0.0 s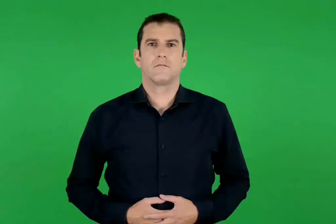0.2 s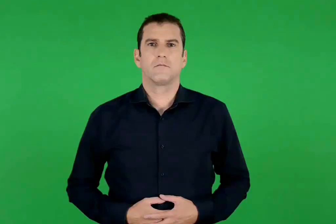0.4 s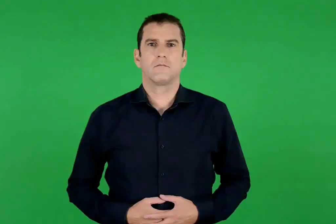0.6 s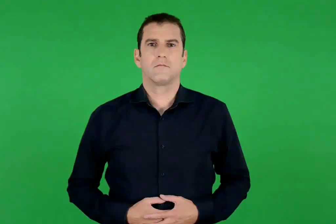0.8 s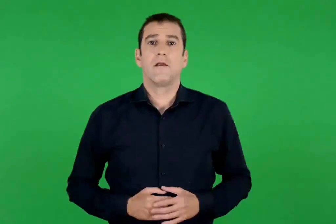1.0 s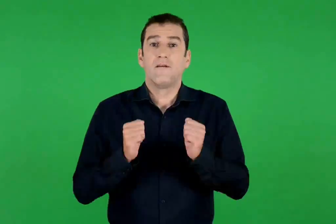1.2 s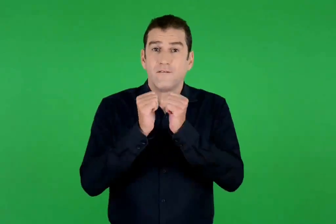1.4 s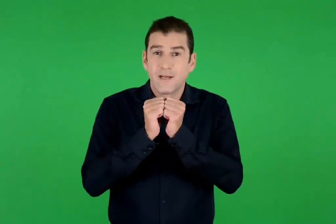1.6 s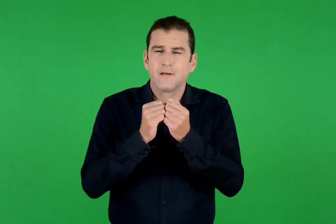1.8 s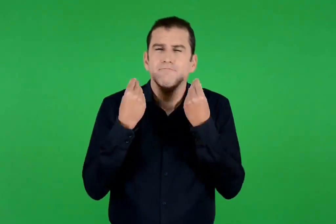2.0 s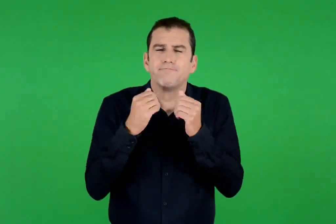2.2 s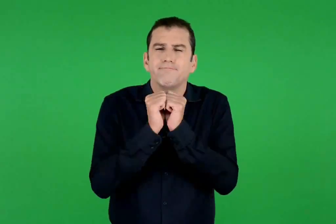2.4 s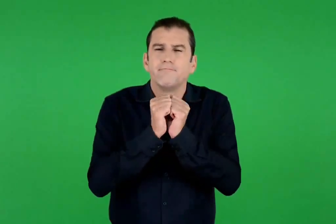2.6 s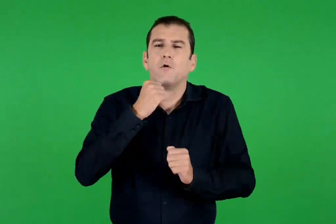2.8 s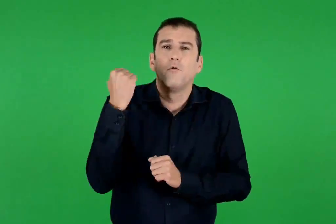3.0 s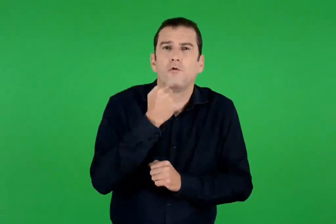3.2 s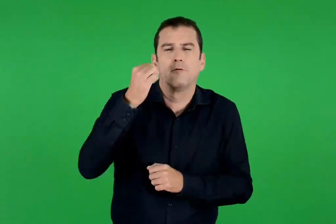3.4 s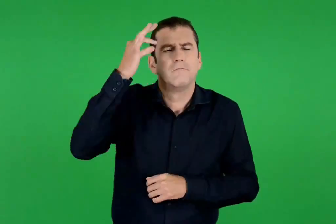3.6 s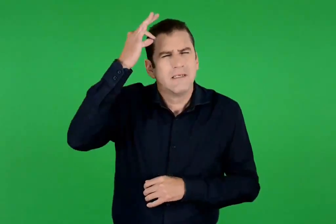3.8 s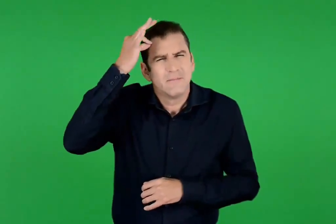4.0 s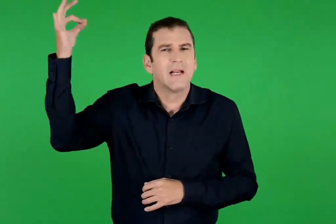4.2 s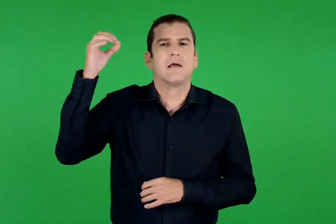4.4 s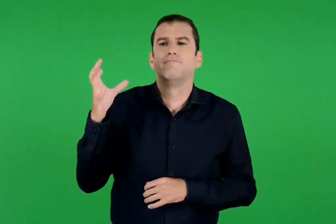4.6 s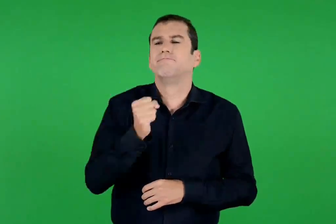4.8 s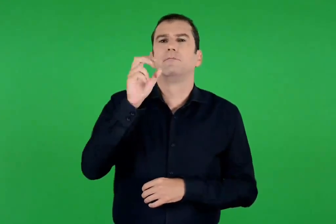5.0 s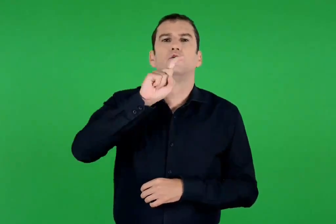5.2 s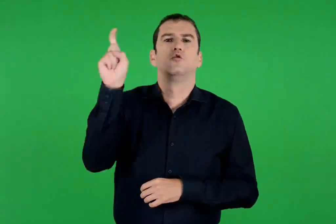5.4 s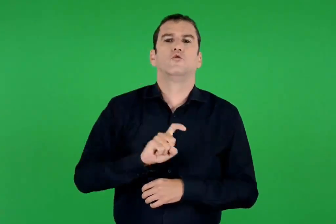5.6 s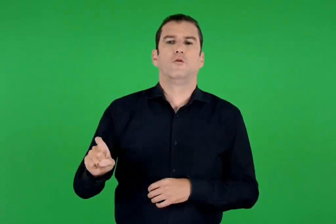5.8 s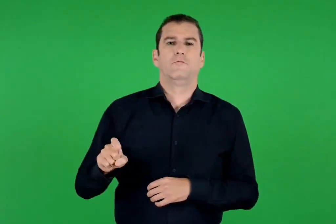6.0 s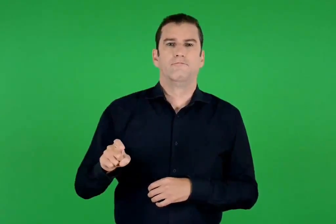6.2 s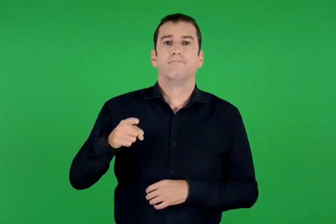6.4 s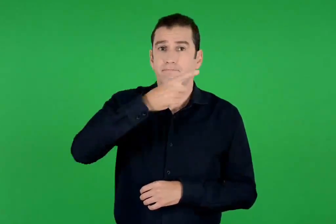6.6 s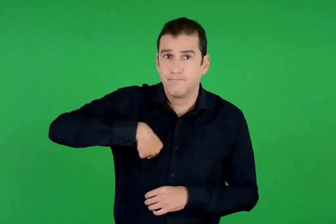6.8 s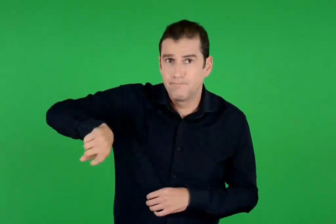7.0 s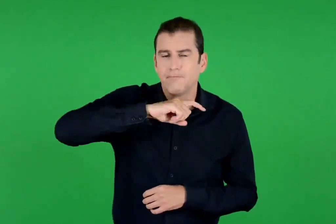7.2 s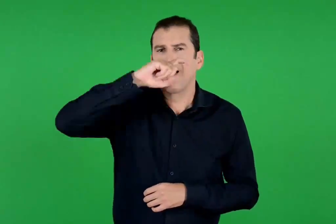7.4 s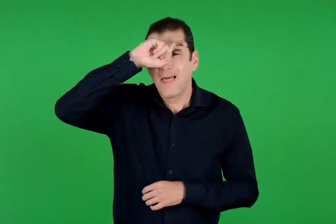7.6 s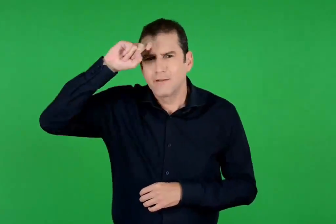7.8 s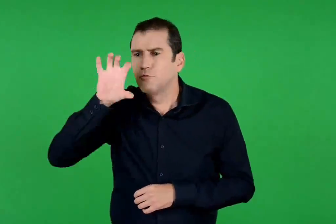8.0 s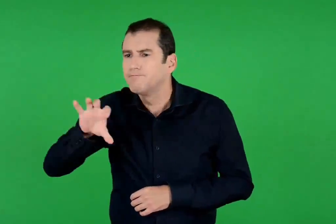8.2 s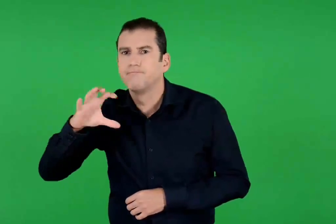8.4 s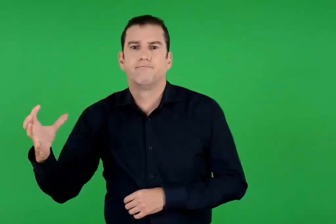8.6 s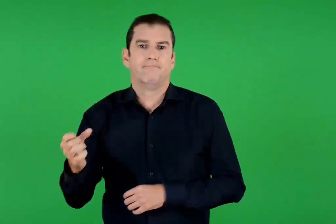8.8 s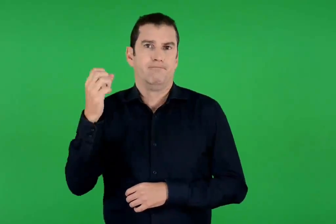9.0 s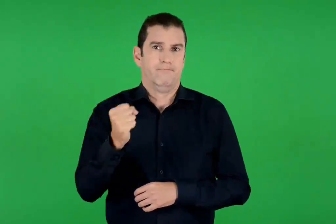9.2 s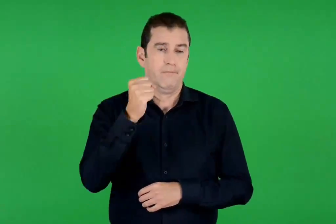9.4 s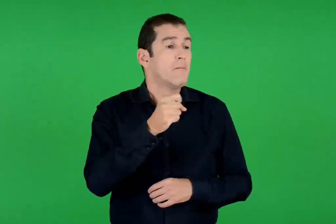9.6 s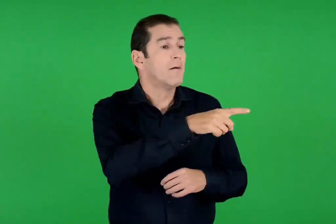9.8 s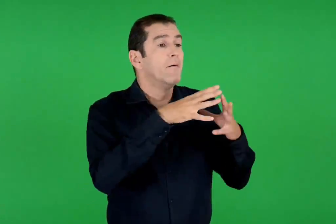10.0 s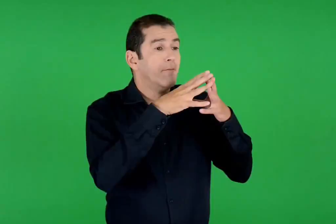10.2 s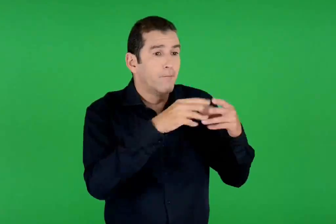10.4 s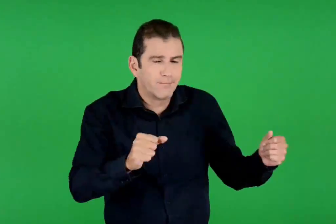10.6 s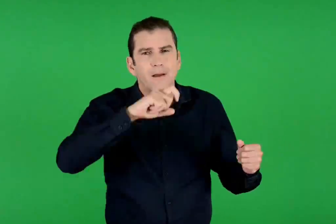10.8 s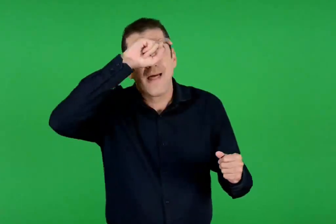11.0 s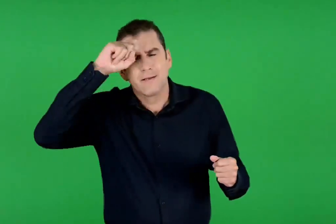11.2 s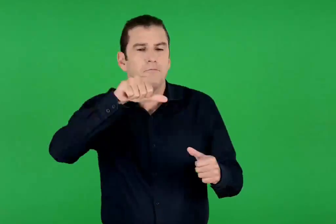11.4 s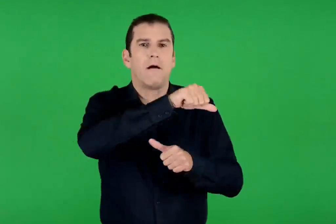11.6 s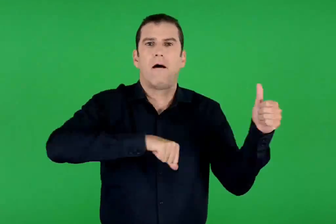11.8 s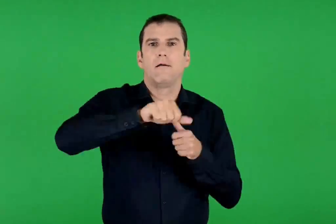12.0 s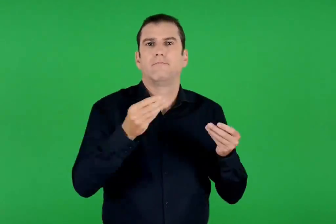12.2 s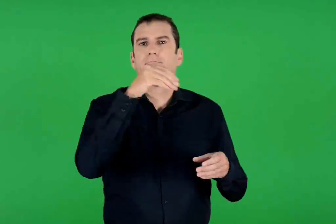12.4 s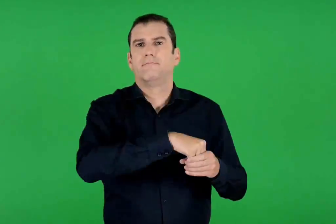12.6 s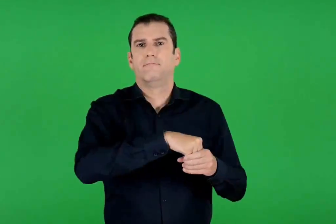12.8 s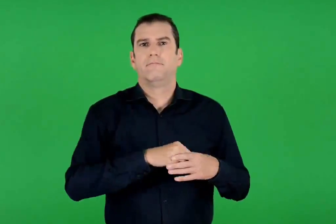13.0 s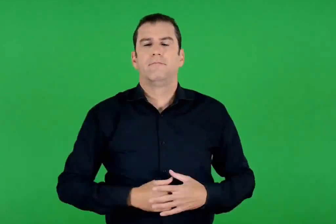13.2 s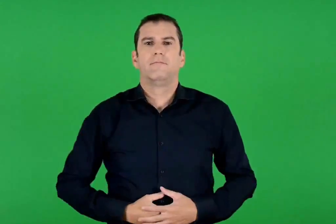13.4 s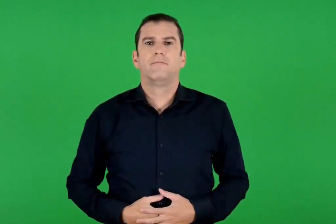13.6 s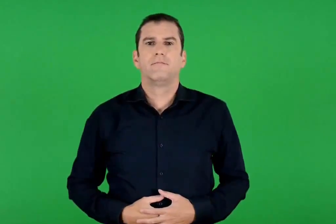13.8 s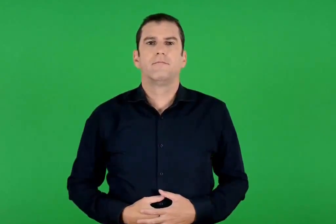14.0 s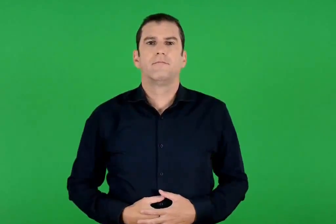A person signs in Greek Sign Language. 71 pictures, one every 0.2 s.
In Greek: οι καλοί φίλοι είναι τα σπάνια κοσμήματα της ζωής δύσκολο να τα βρούμε και αδύνατον να τα αντικαταστήσουμε
